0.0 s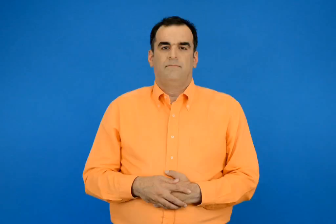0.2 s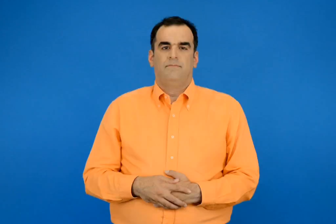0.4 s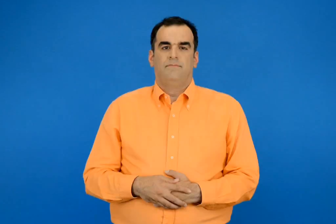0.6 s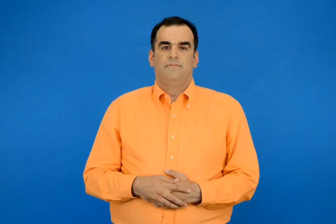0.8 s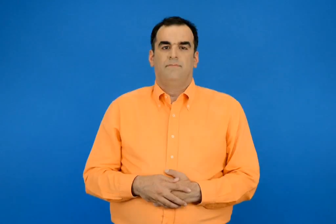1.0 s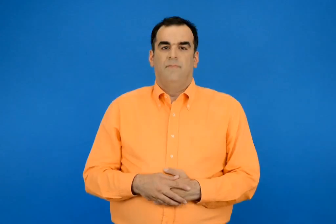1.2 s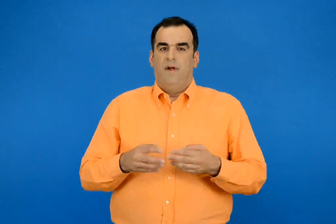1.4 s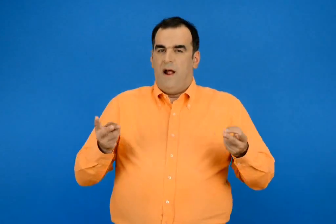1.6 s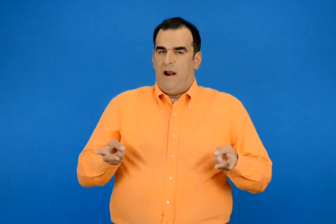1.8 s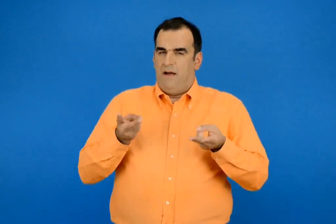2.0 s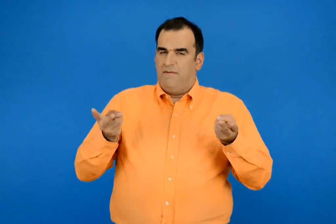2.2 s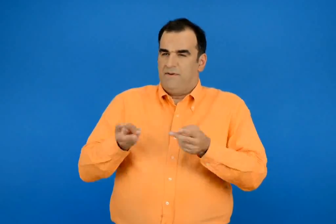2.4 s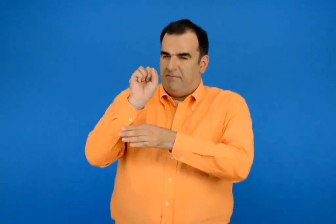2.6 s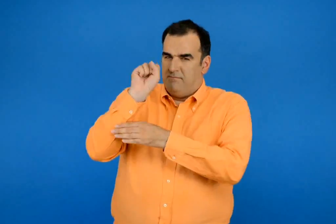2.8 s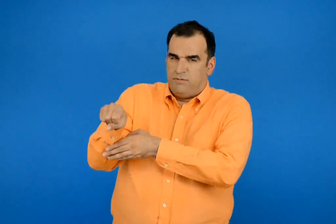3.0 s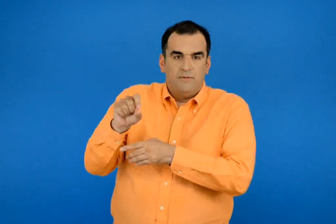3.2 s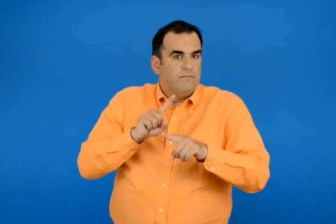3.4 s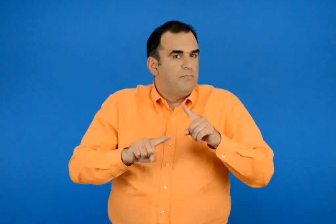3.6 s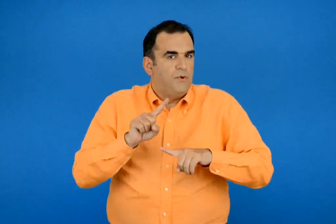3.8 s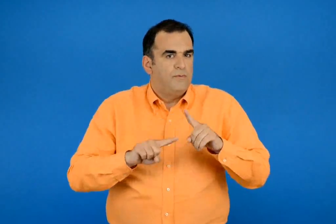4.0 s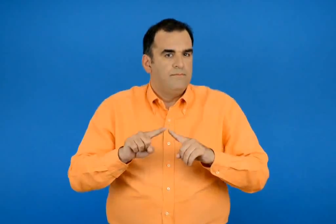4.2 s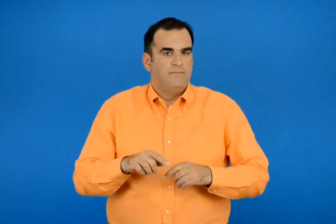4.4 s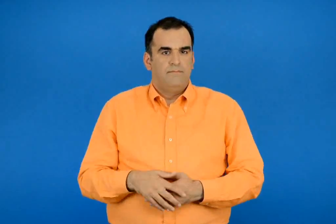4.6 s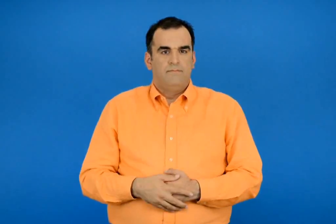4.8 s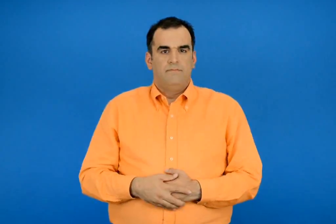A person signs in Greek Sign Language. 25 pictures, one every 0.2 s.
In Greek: ποιό είναι το πιο ελαφρύ ;
